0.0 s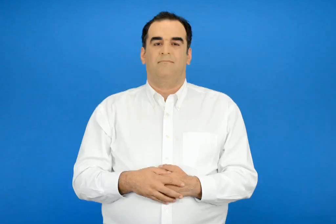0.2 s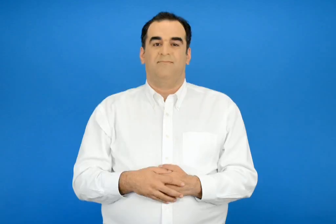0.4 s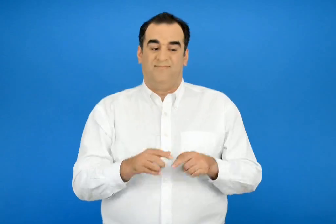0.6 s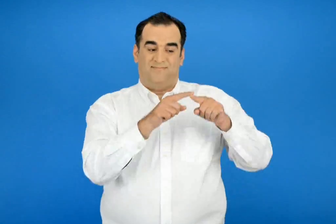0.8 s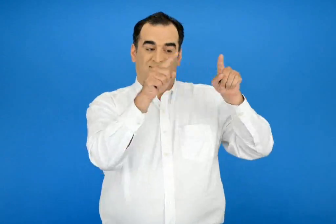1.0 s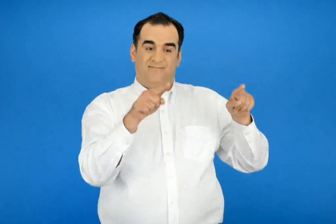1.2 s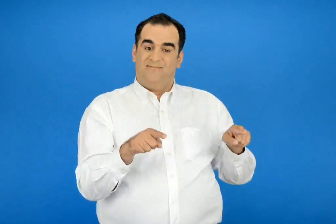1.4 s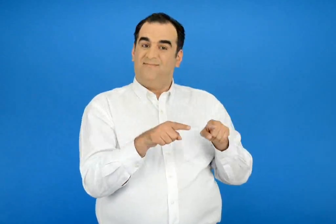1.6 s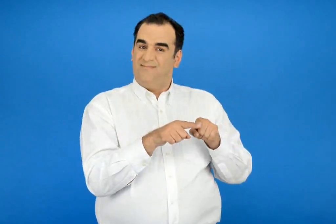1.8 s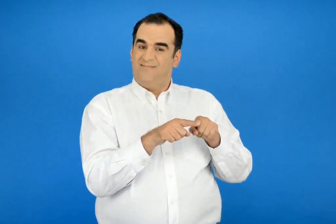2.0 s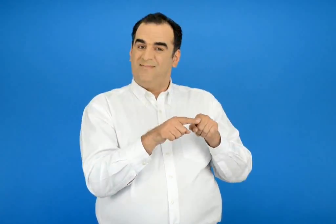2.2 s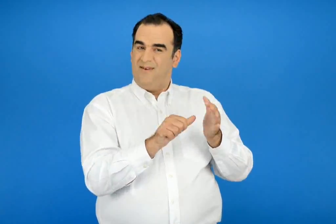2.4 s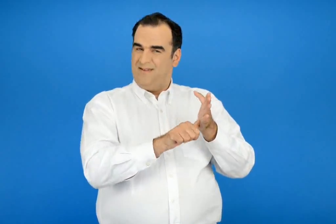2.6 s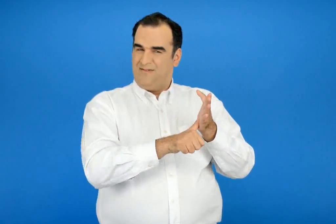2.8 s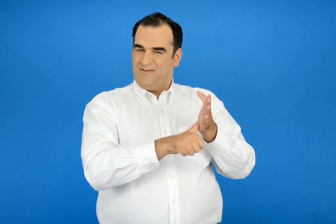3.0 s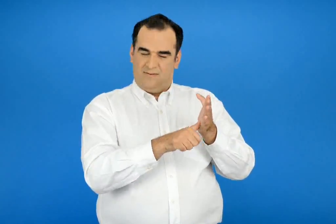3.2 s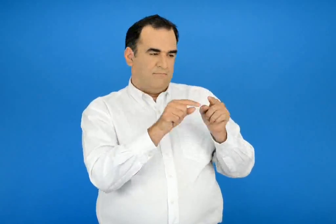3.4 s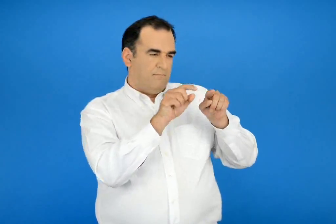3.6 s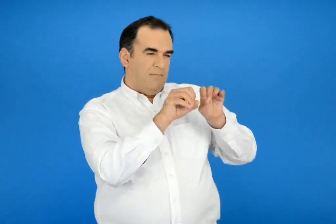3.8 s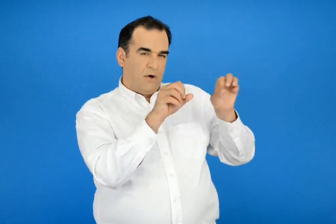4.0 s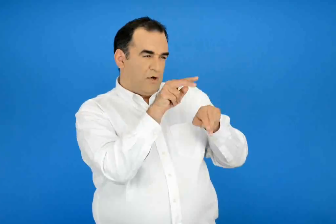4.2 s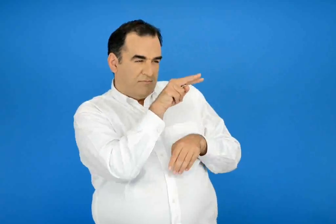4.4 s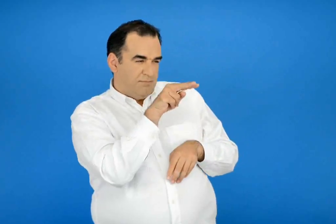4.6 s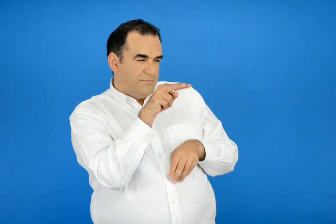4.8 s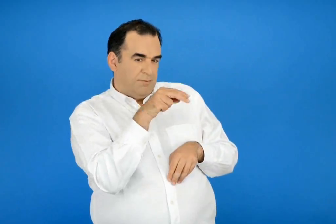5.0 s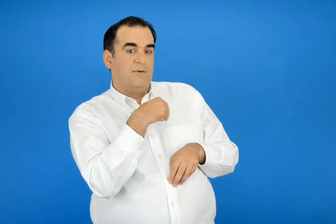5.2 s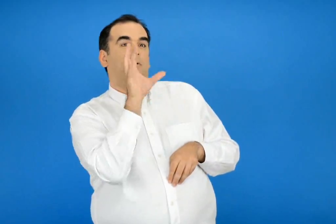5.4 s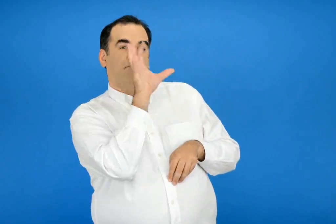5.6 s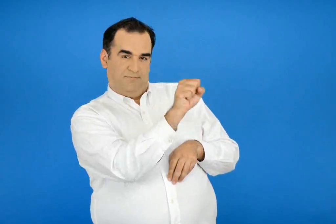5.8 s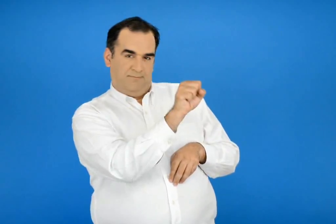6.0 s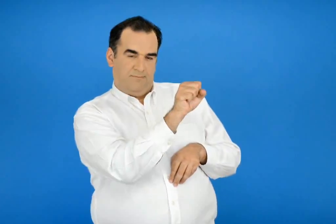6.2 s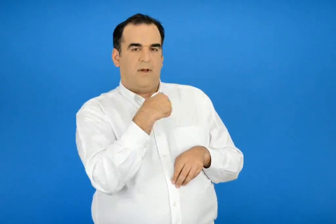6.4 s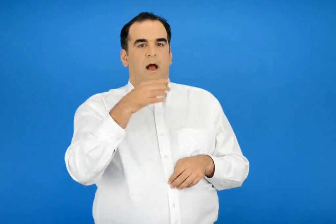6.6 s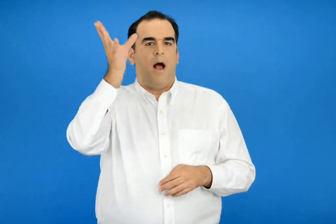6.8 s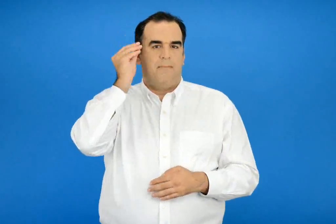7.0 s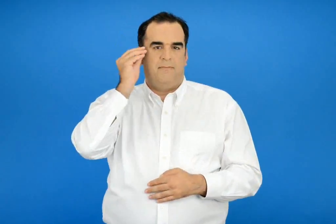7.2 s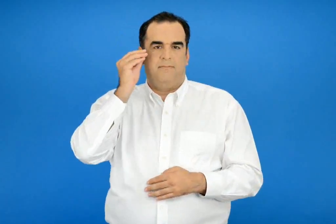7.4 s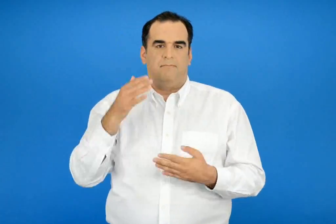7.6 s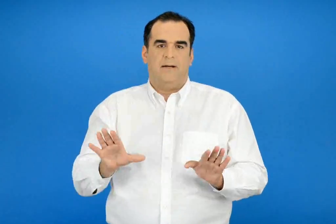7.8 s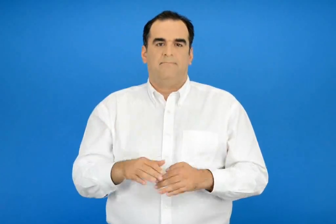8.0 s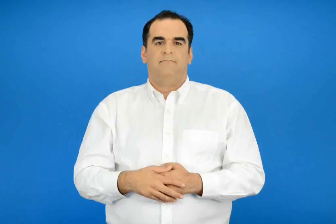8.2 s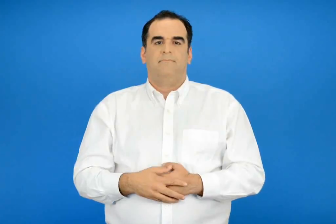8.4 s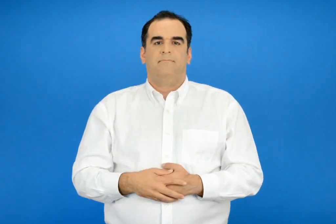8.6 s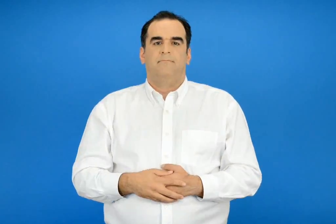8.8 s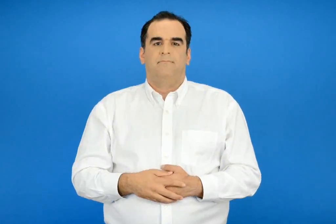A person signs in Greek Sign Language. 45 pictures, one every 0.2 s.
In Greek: έμαθα να βρισκω πληροφορίες σε ένα δελτίο ταυτότητας
